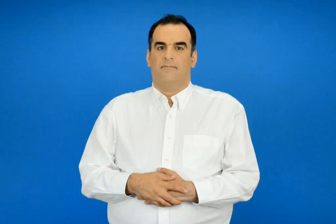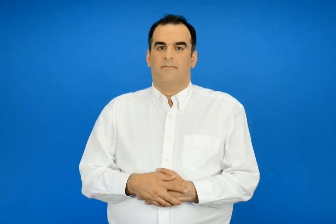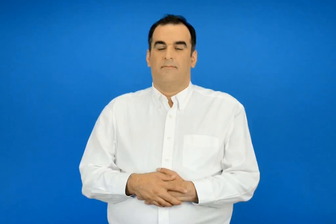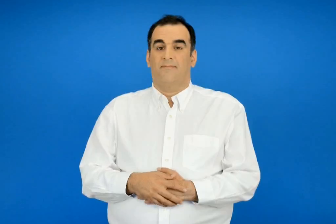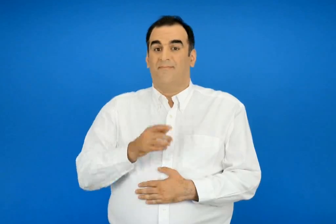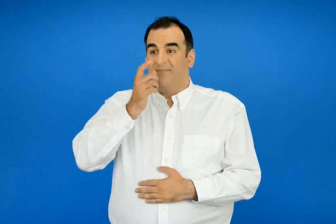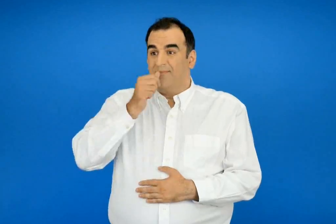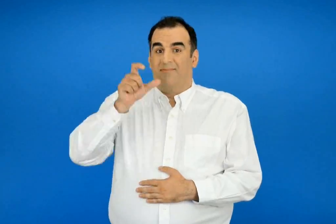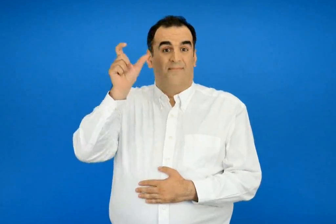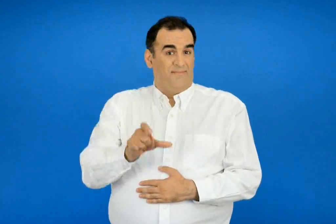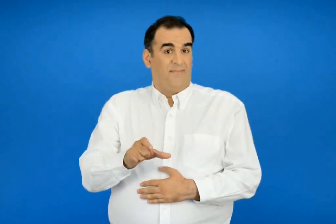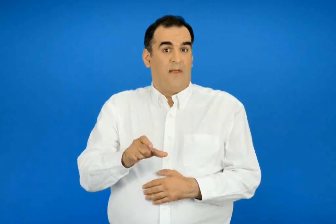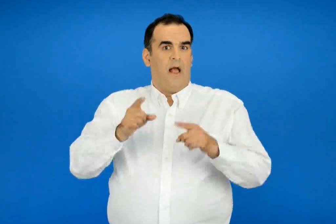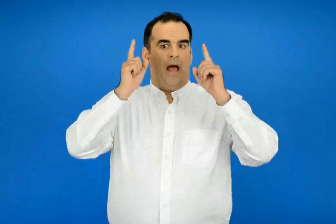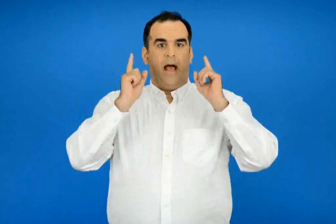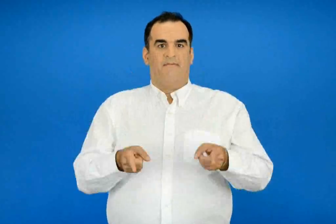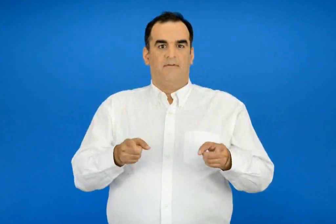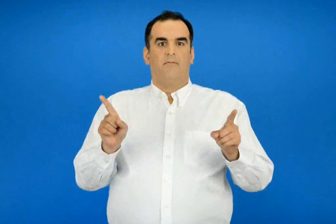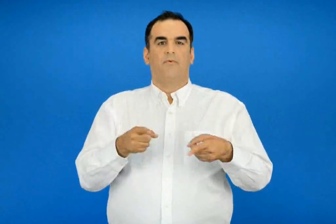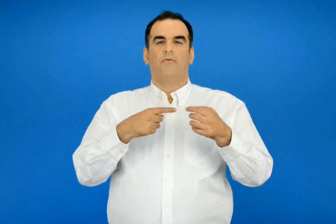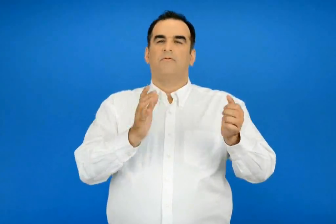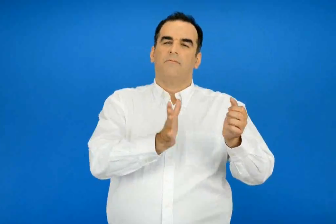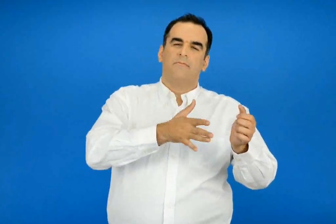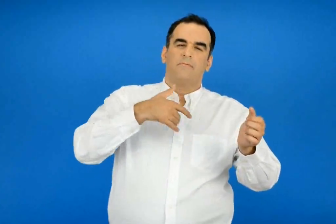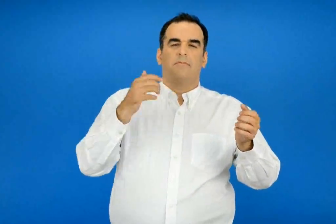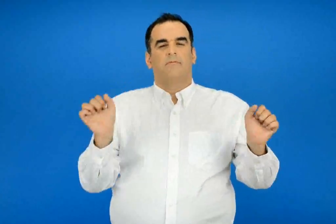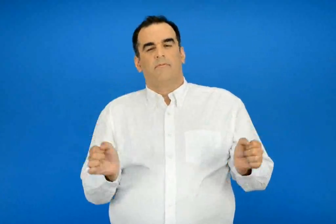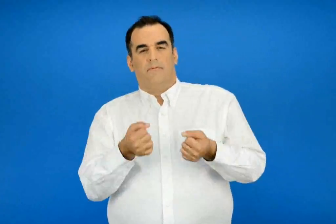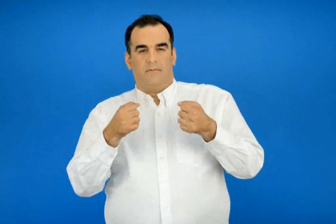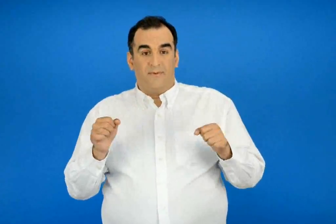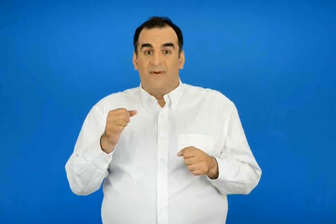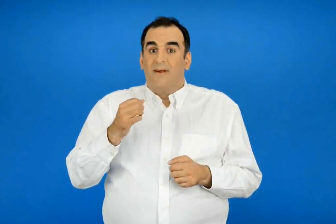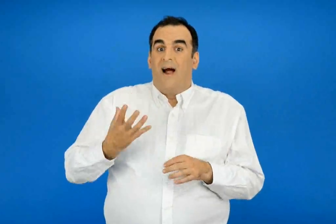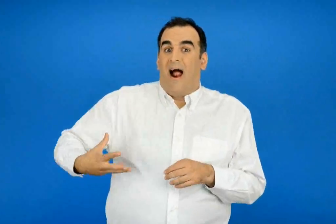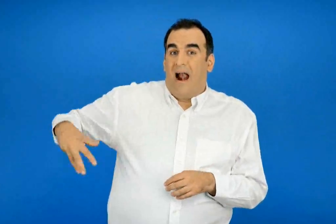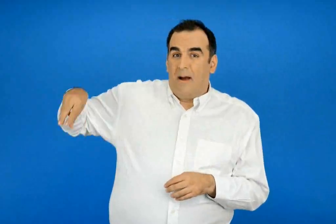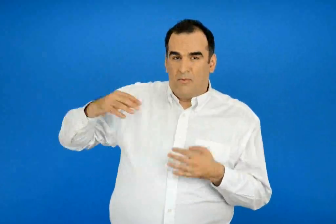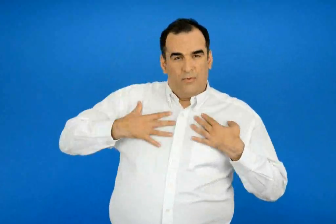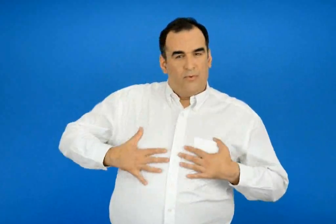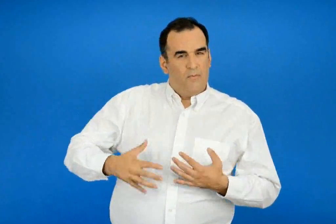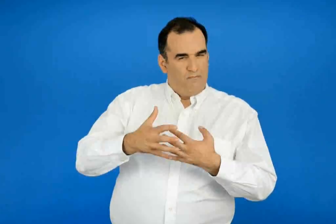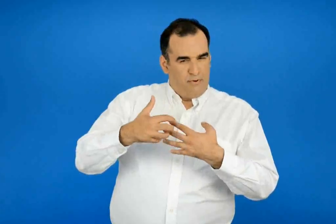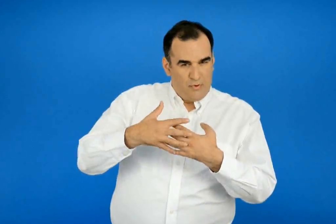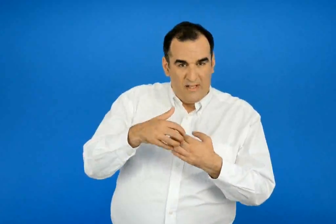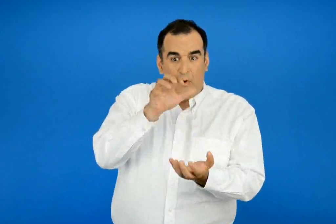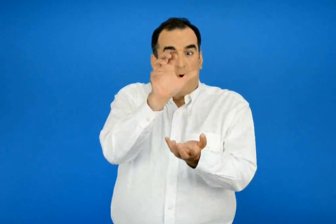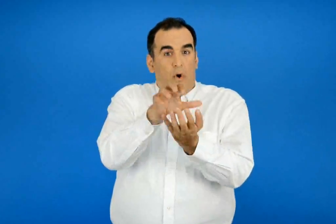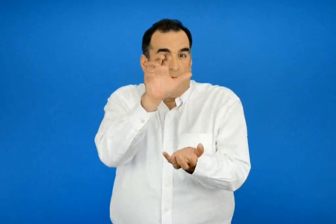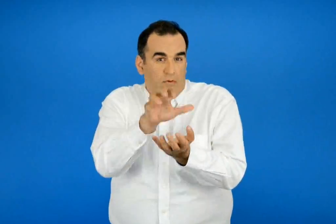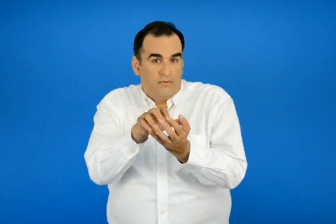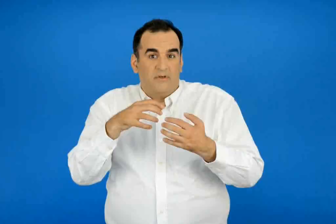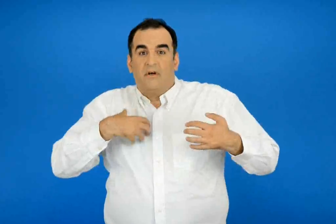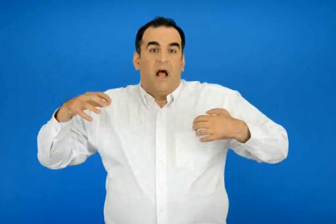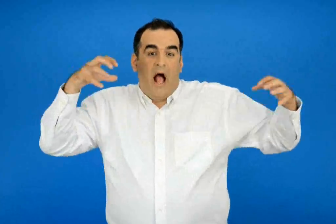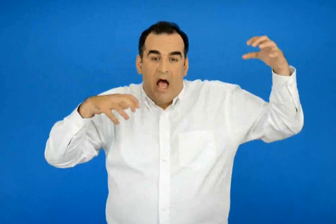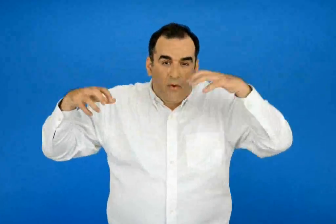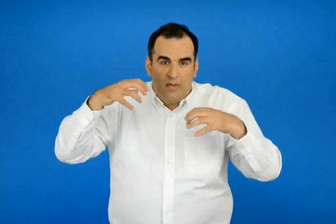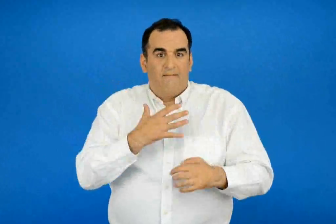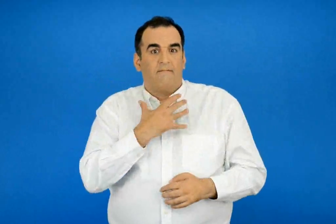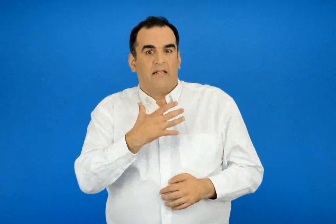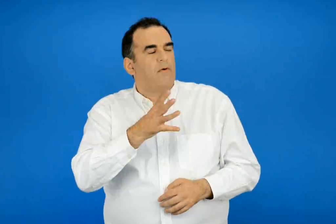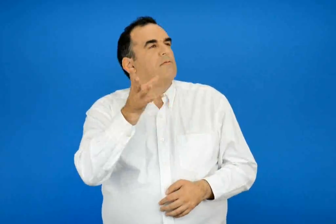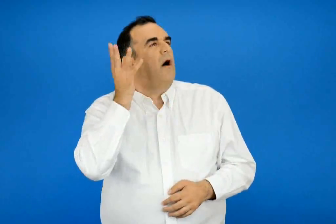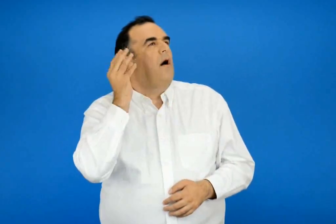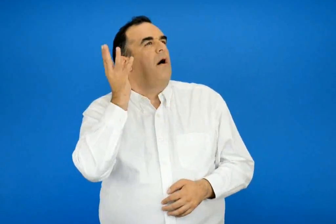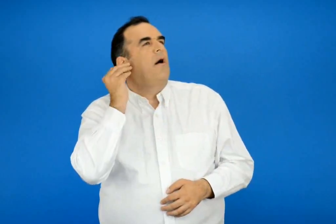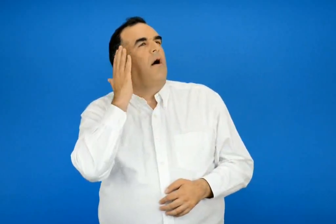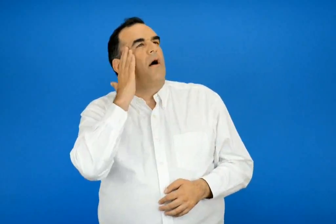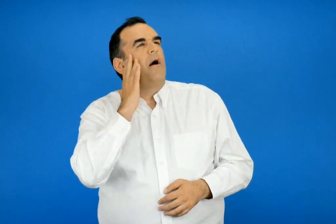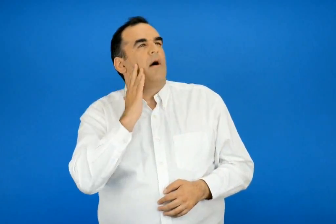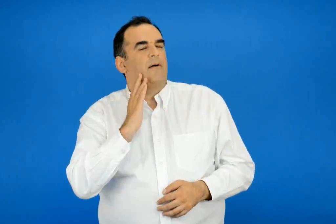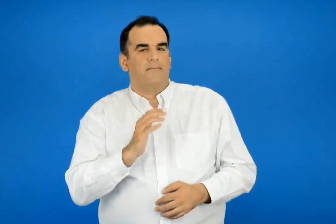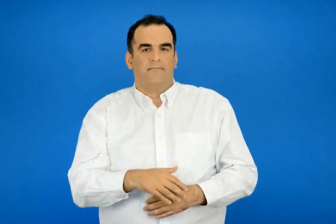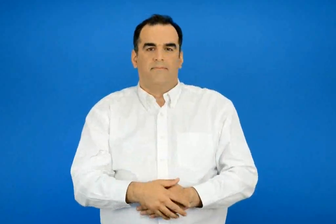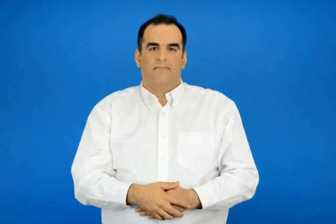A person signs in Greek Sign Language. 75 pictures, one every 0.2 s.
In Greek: η πορτοκαλί αλεπού ο κροκόδειλος η αρκούδα και ο βάτραχος τον άκουγαν μαγεμένοι όποτε αποφάσιζε να παίξει μουσική
